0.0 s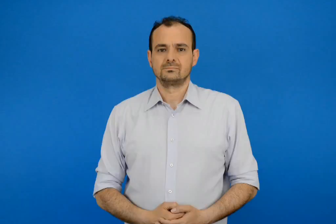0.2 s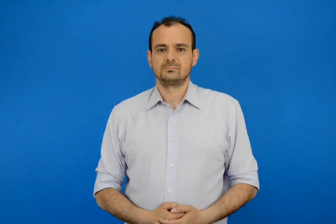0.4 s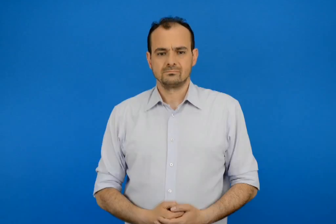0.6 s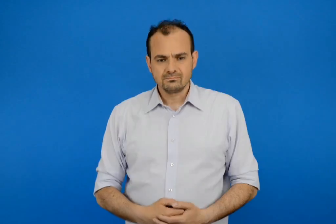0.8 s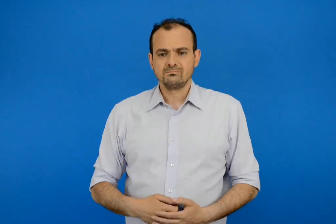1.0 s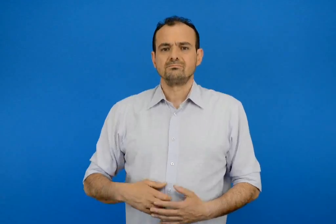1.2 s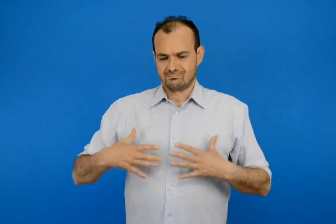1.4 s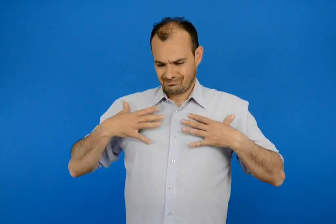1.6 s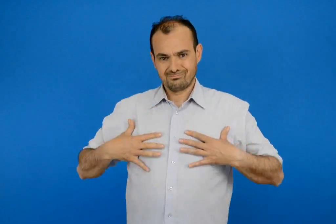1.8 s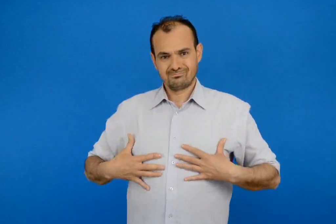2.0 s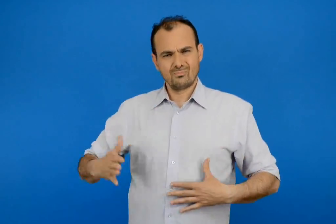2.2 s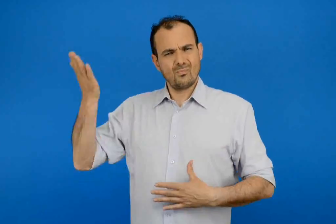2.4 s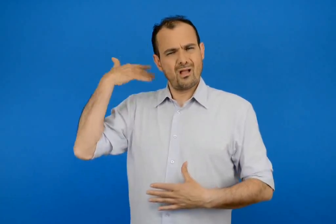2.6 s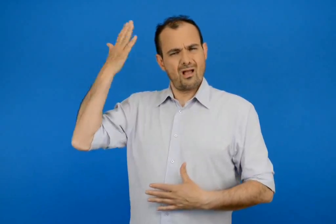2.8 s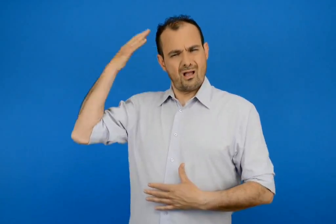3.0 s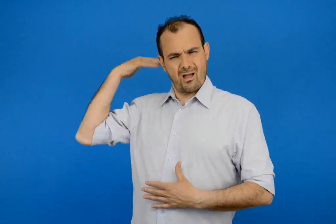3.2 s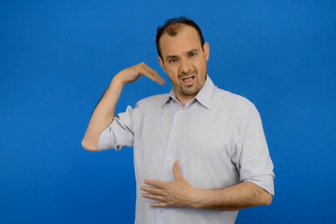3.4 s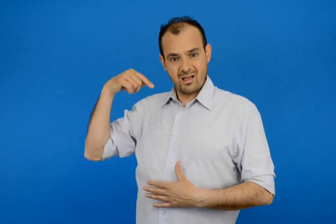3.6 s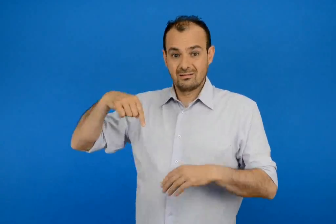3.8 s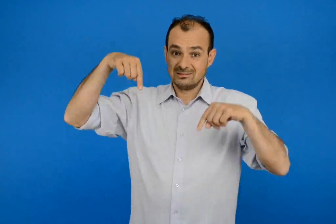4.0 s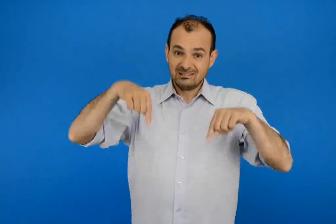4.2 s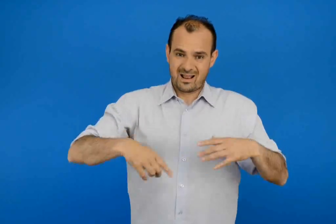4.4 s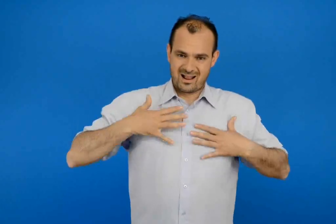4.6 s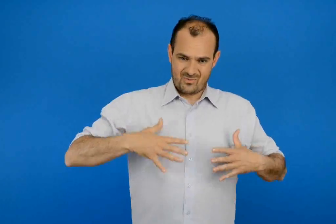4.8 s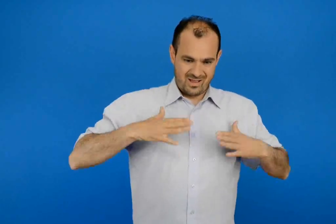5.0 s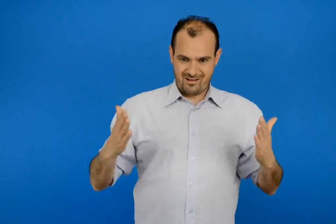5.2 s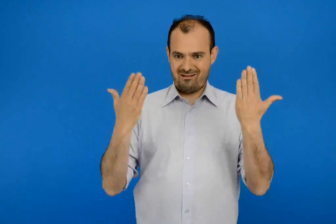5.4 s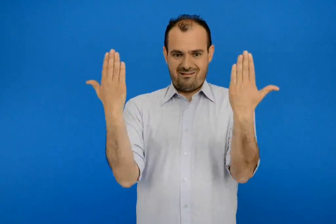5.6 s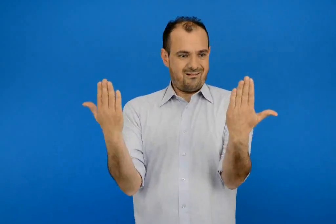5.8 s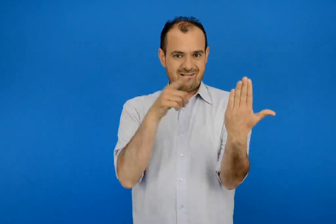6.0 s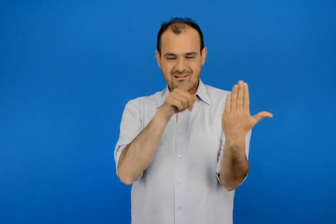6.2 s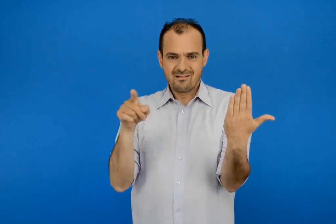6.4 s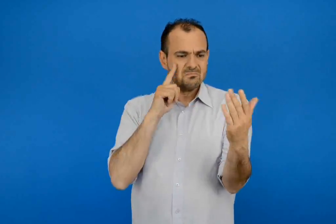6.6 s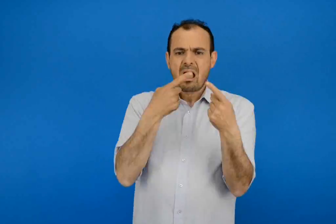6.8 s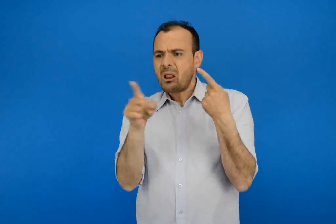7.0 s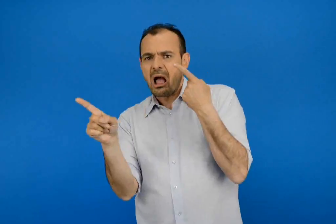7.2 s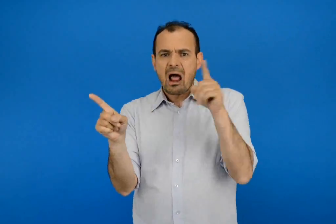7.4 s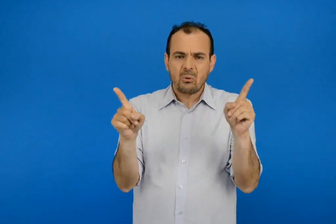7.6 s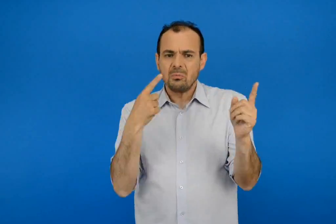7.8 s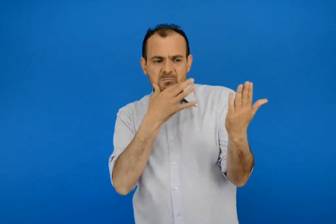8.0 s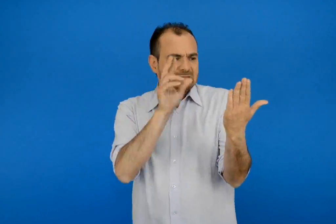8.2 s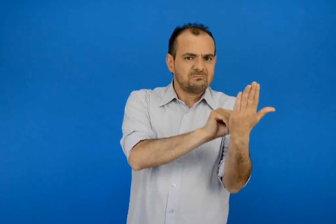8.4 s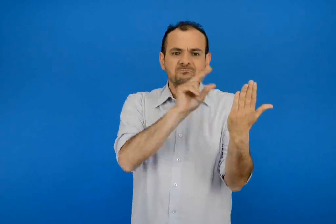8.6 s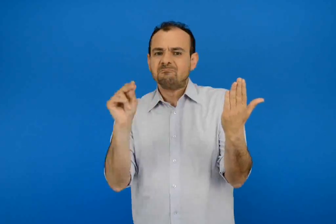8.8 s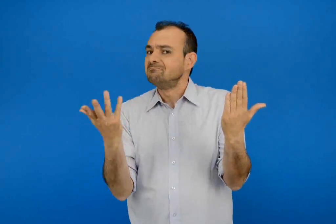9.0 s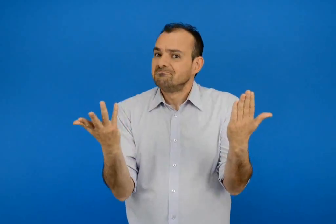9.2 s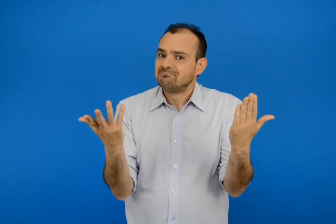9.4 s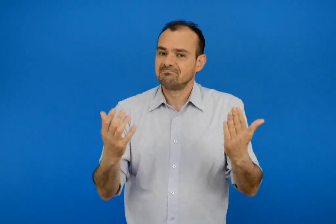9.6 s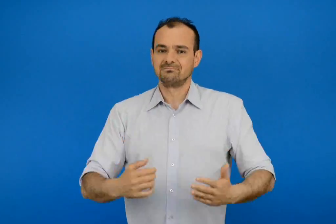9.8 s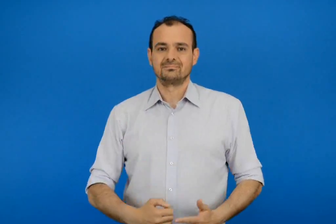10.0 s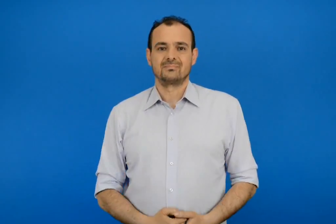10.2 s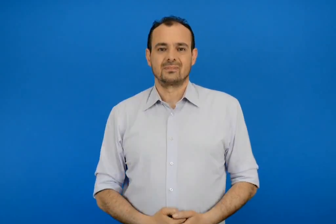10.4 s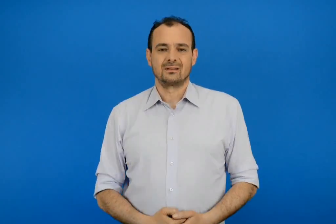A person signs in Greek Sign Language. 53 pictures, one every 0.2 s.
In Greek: σε τι μοιάζει και σε τι διαφέρει η παραδοσιακή φορεσιά από τα δικά μας ρούχα ;
